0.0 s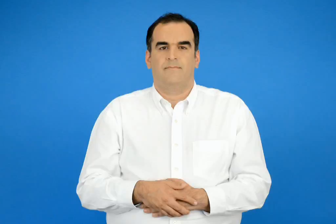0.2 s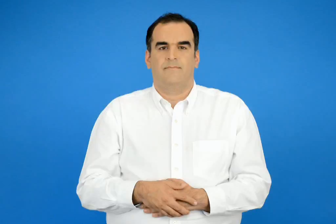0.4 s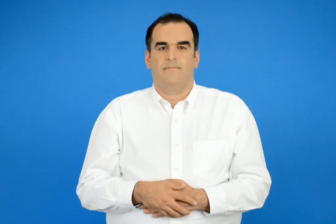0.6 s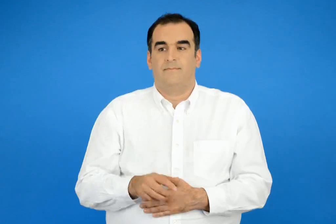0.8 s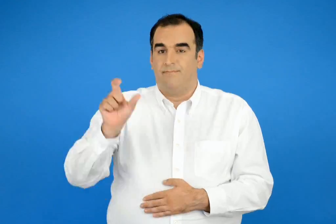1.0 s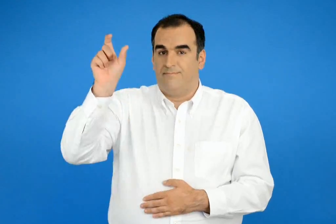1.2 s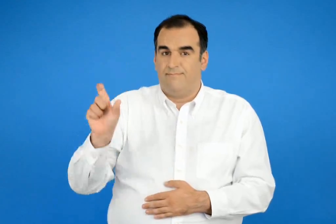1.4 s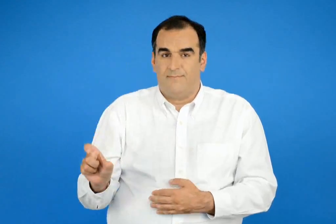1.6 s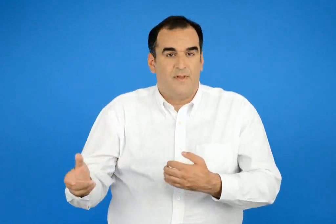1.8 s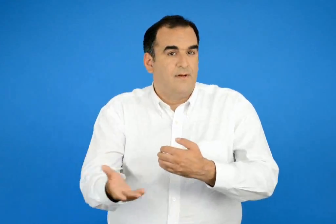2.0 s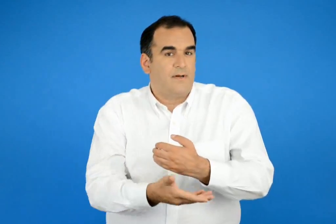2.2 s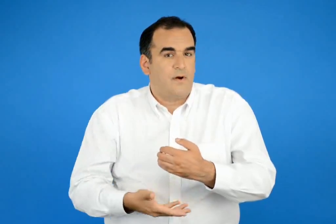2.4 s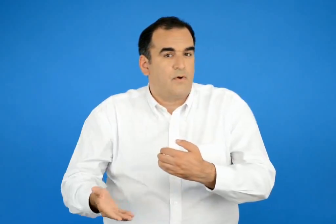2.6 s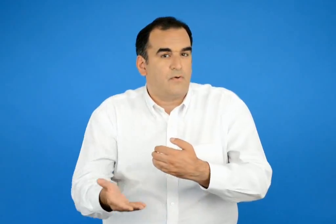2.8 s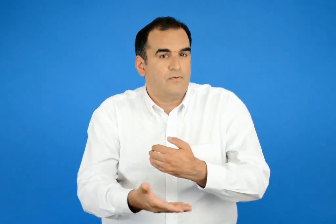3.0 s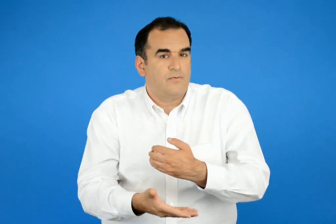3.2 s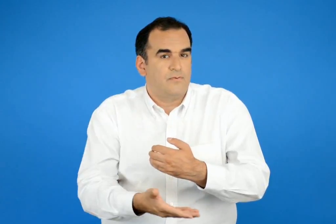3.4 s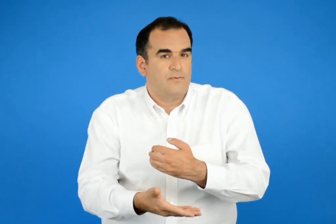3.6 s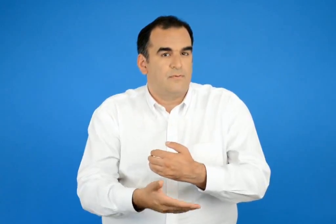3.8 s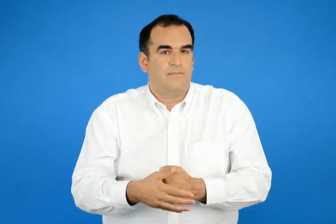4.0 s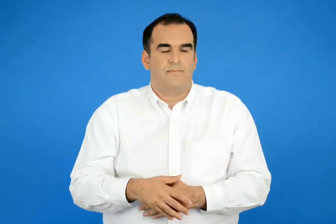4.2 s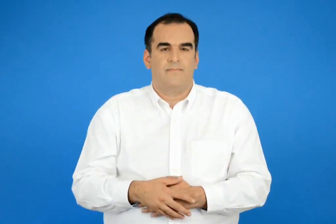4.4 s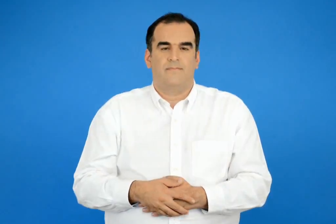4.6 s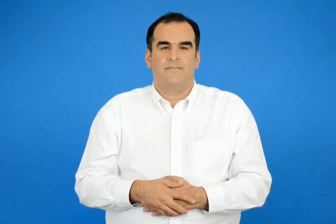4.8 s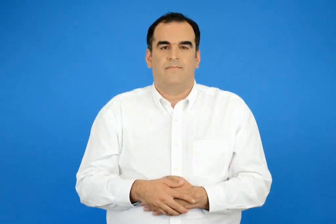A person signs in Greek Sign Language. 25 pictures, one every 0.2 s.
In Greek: γεωργός
